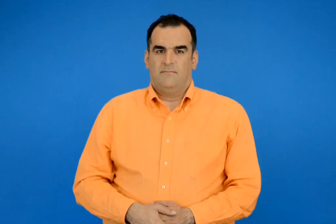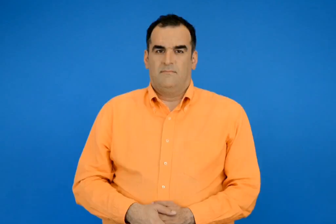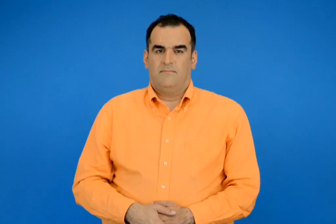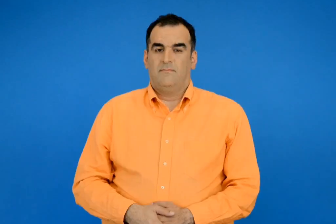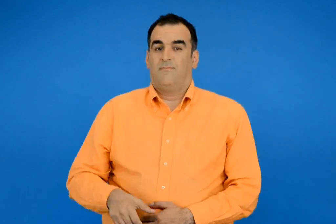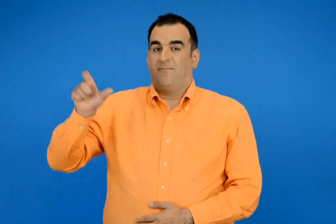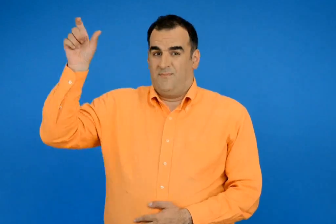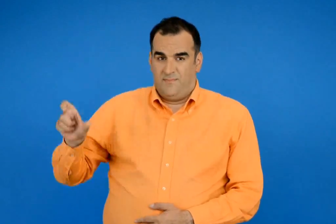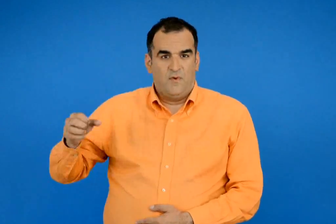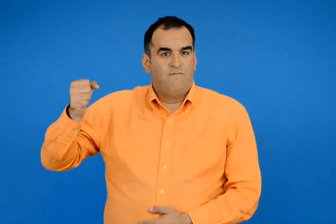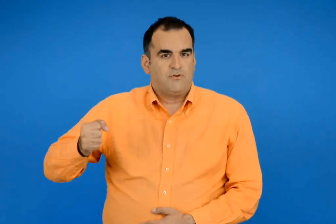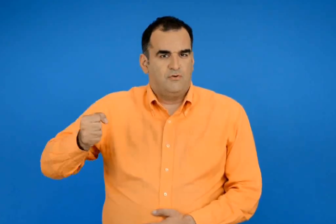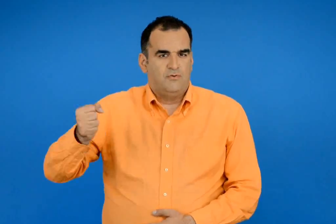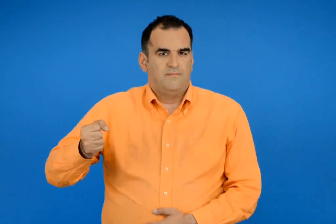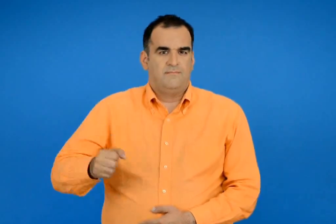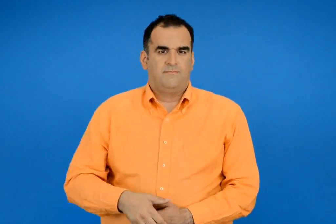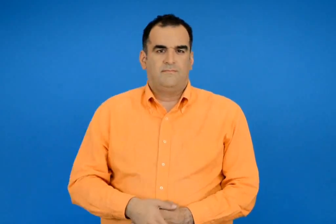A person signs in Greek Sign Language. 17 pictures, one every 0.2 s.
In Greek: βοσκός
